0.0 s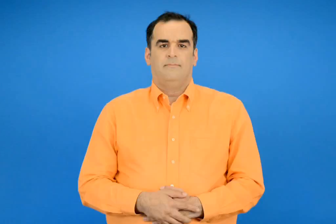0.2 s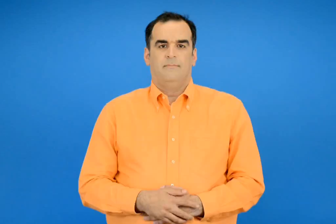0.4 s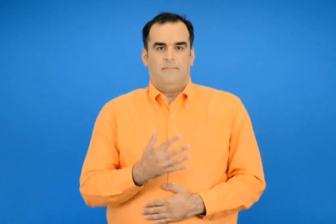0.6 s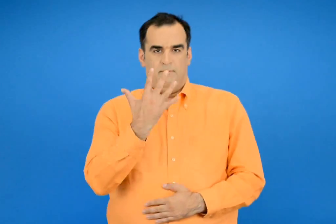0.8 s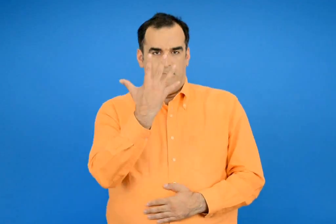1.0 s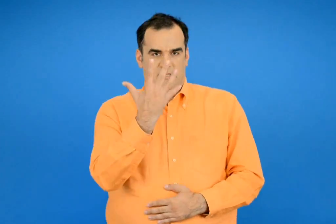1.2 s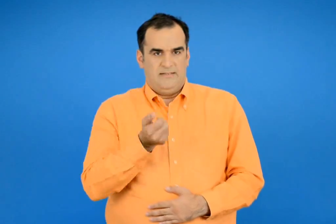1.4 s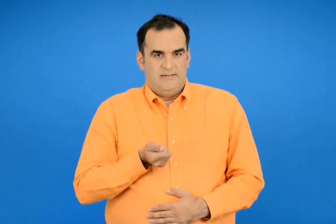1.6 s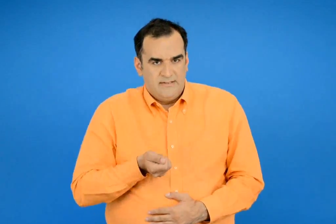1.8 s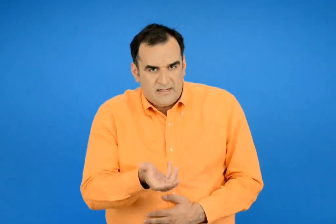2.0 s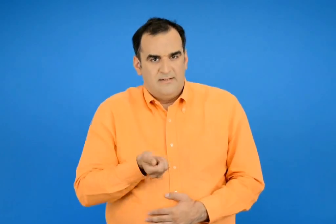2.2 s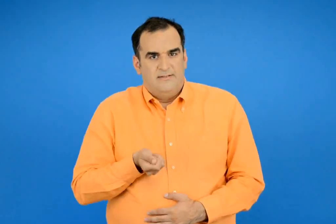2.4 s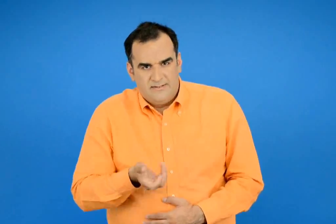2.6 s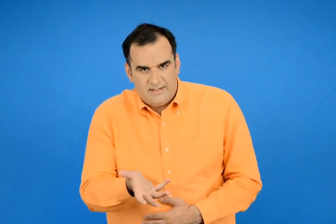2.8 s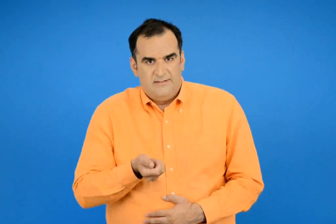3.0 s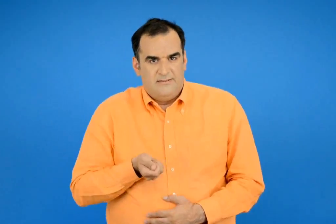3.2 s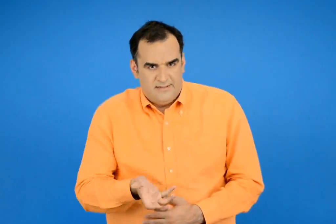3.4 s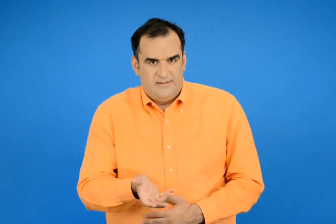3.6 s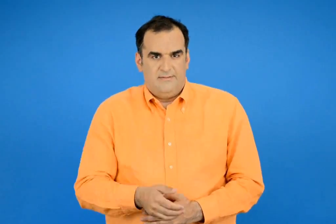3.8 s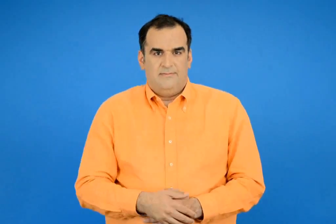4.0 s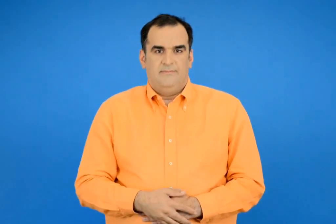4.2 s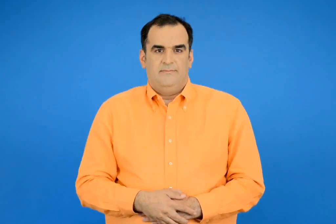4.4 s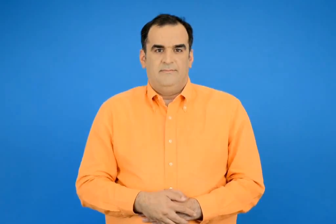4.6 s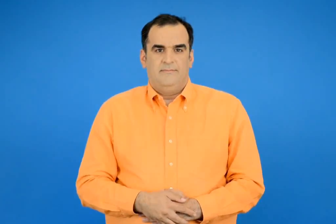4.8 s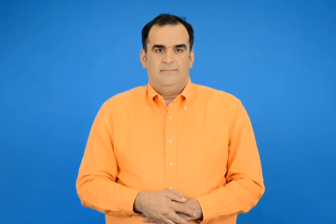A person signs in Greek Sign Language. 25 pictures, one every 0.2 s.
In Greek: οι 5 ζαριές
